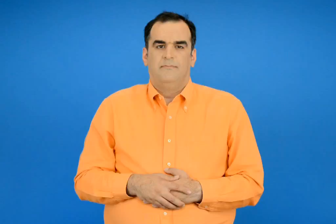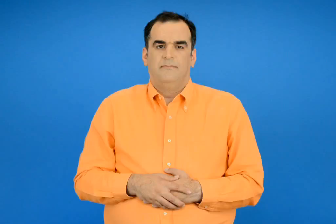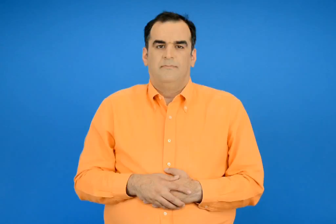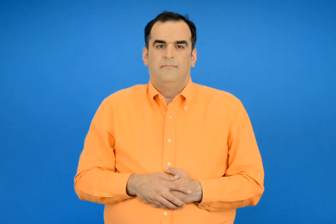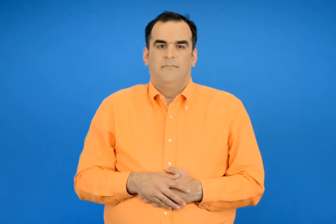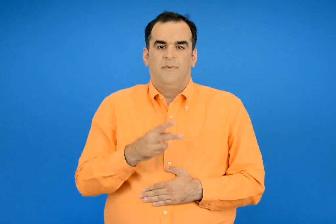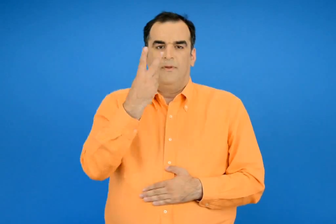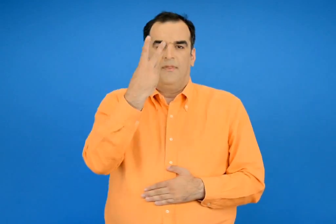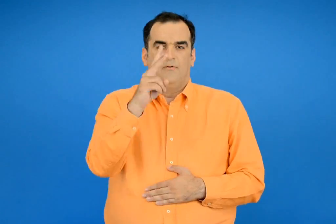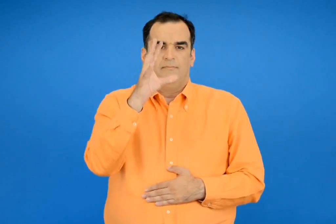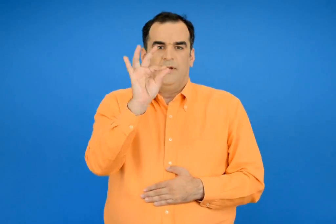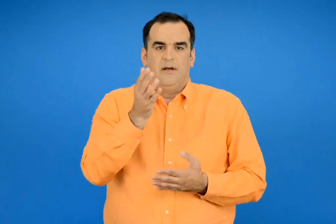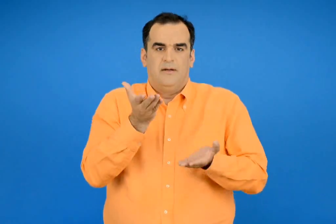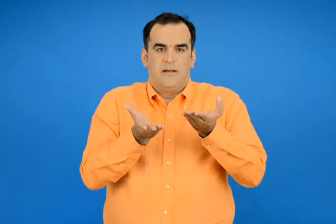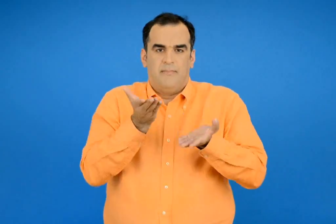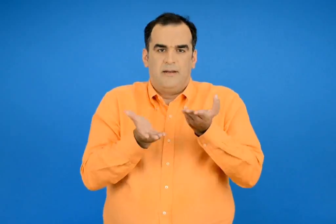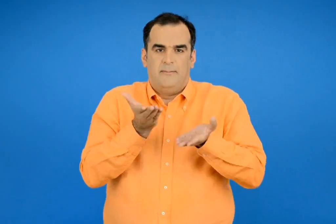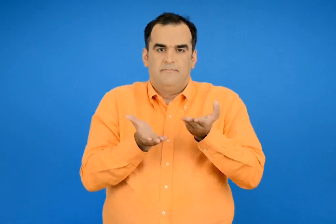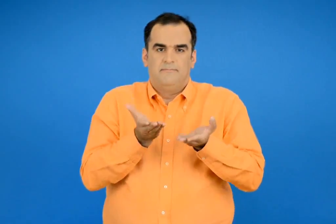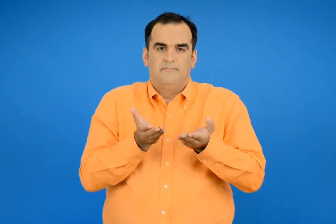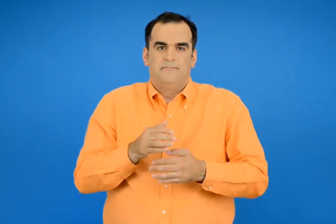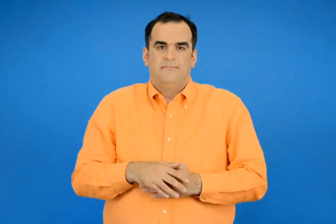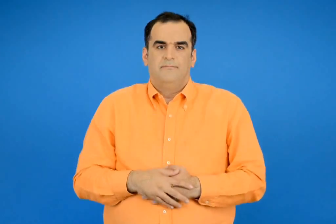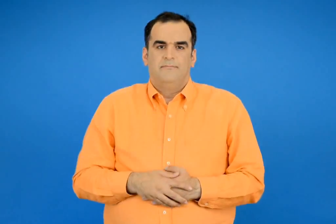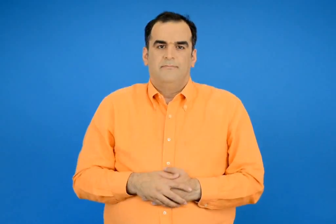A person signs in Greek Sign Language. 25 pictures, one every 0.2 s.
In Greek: 250 γραμμ. μέτρο
